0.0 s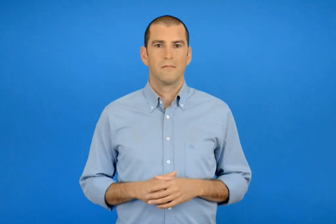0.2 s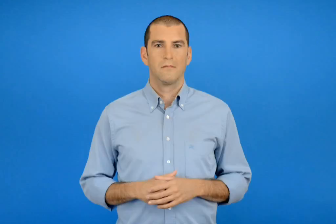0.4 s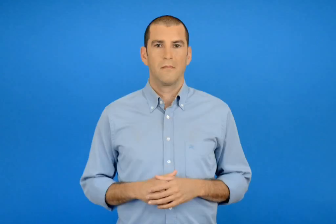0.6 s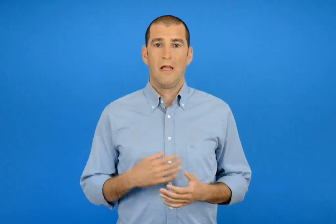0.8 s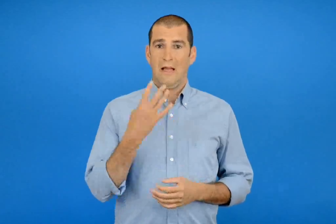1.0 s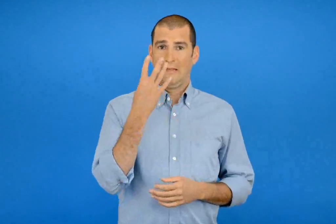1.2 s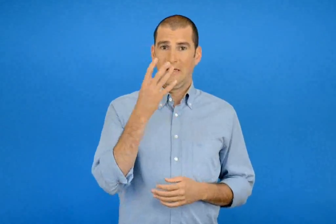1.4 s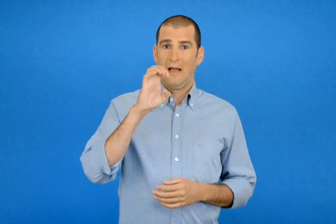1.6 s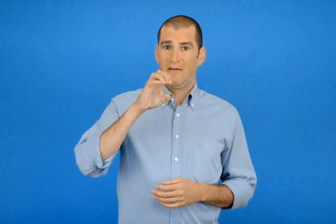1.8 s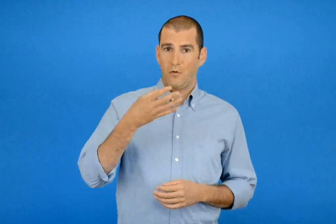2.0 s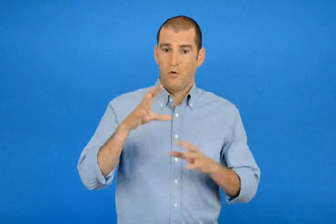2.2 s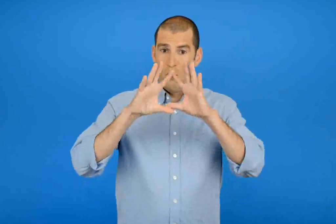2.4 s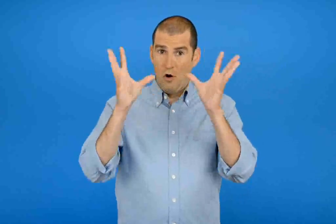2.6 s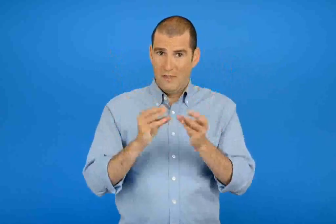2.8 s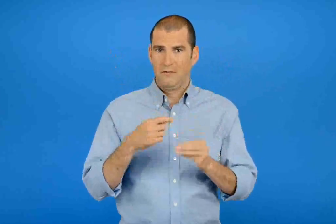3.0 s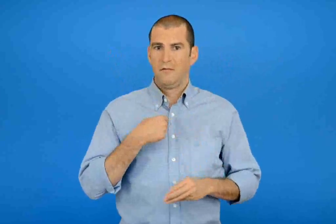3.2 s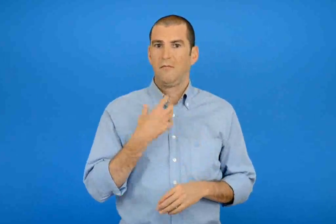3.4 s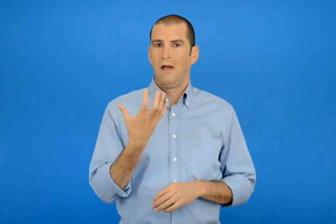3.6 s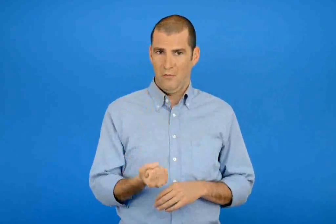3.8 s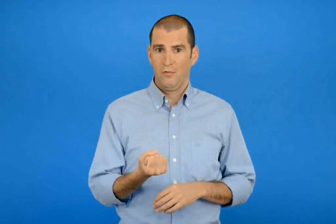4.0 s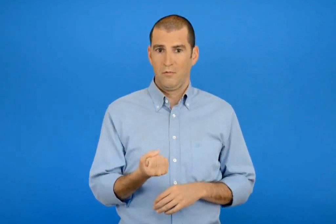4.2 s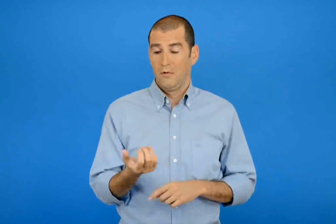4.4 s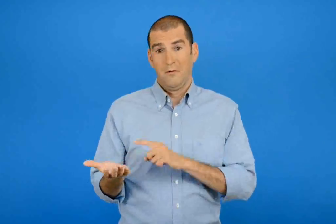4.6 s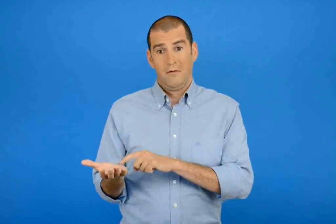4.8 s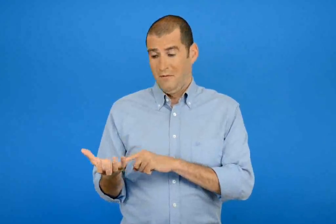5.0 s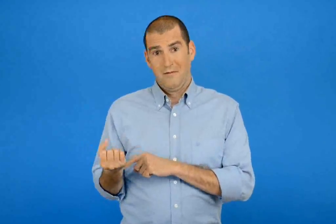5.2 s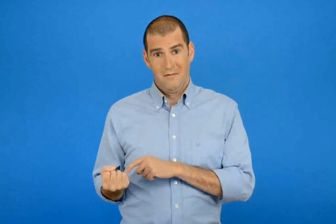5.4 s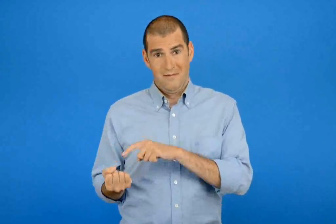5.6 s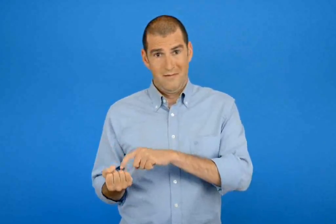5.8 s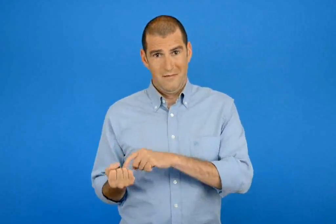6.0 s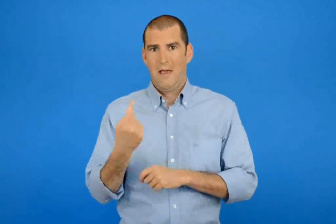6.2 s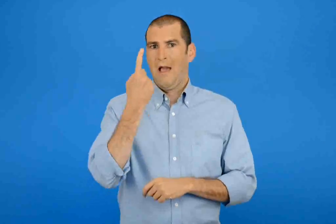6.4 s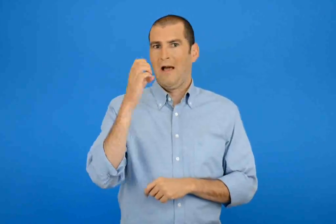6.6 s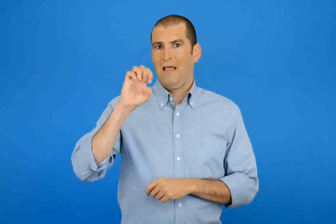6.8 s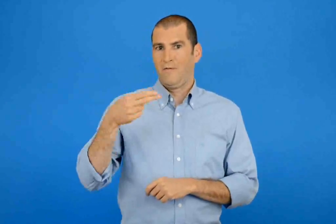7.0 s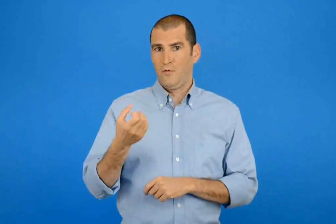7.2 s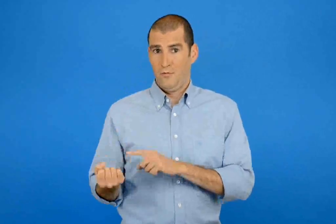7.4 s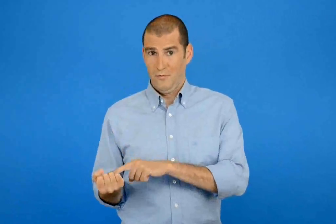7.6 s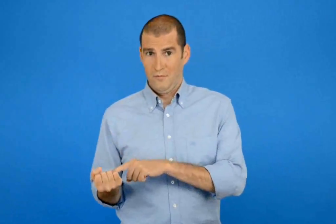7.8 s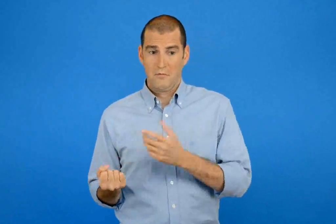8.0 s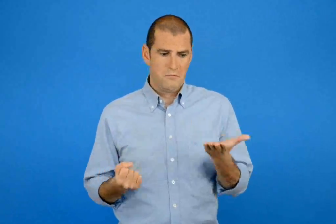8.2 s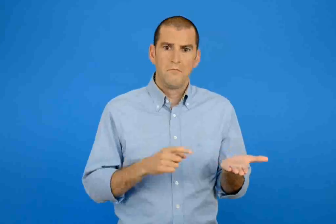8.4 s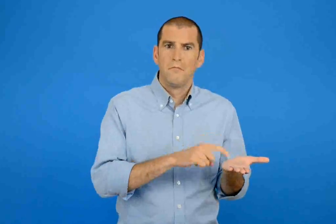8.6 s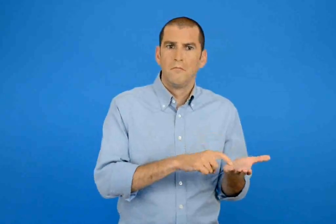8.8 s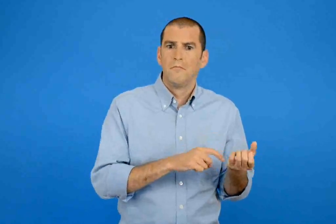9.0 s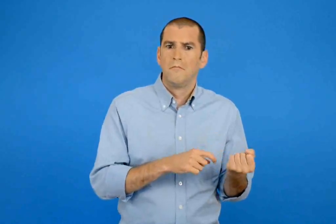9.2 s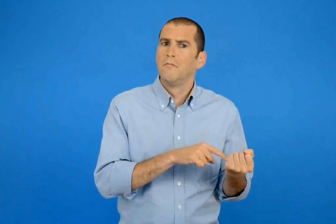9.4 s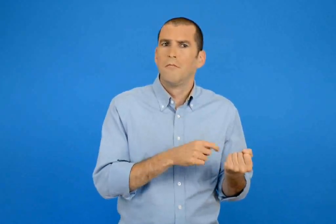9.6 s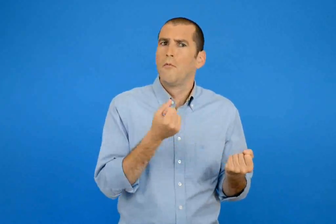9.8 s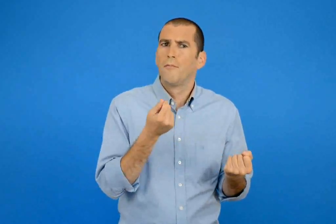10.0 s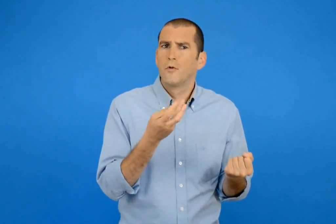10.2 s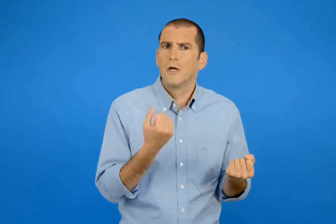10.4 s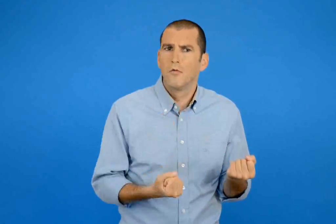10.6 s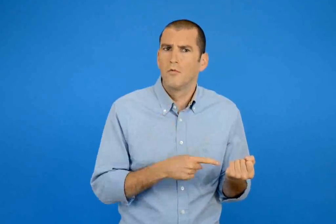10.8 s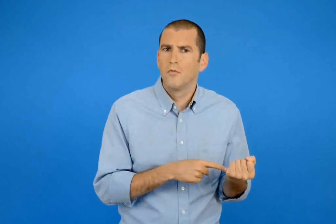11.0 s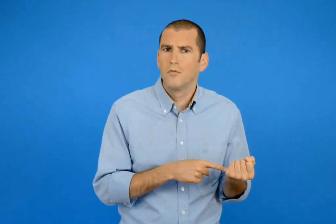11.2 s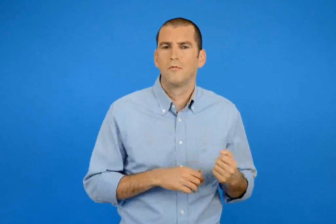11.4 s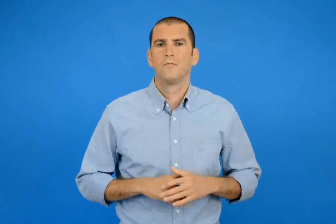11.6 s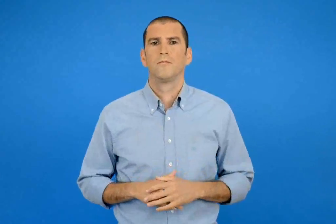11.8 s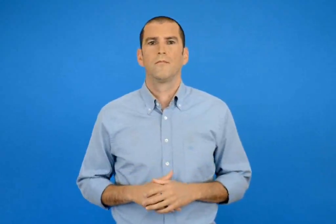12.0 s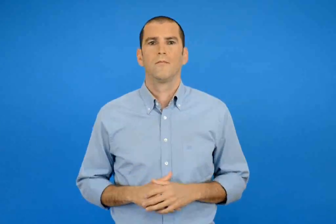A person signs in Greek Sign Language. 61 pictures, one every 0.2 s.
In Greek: έχω συνολικά 4 € στο δεξί χέρι έχω 1 € πόσα έχω στο αριστερό ;
